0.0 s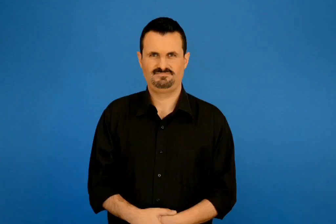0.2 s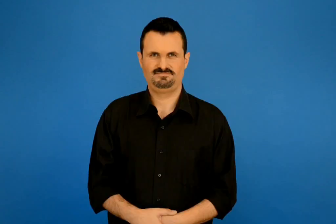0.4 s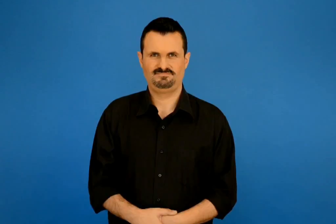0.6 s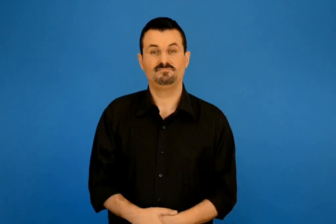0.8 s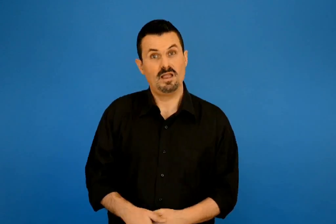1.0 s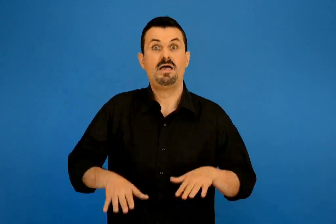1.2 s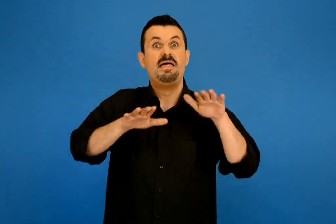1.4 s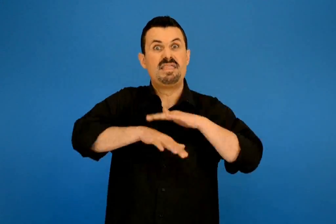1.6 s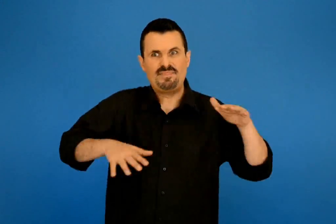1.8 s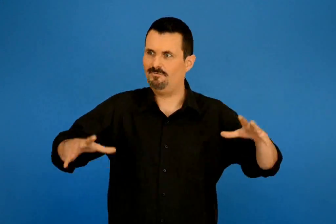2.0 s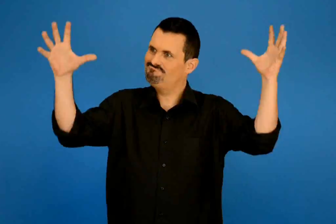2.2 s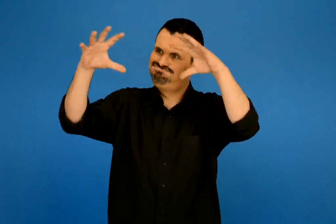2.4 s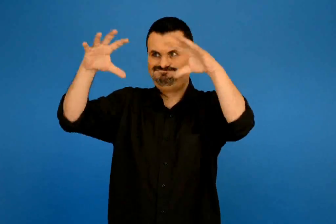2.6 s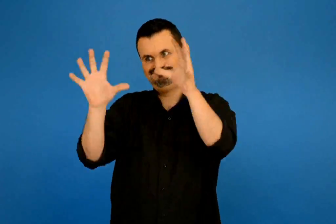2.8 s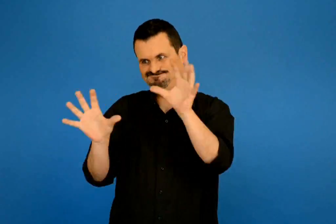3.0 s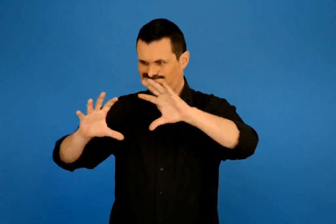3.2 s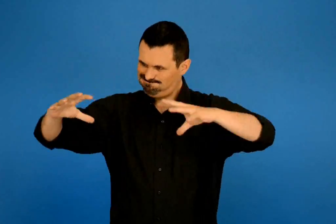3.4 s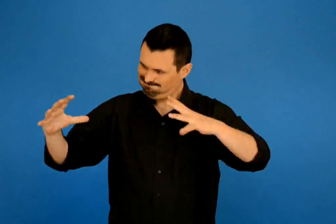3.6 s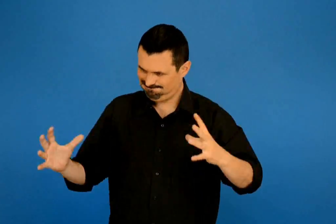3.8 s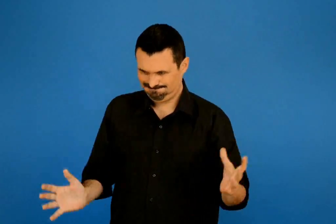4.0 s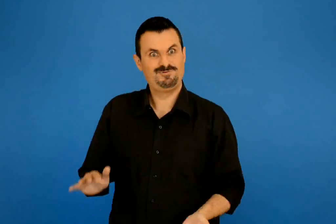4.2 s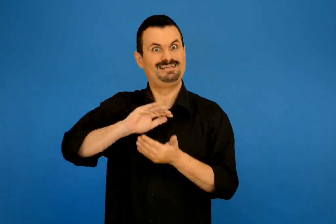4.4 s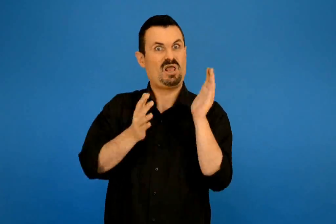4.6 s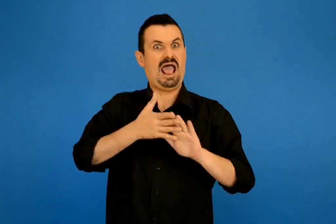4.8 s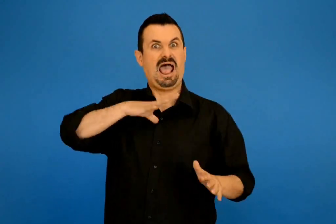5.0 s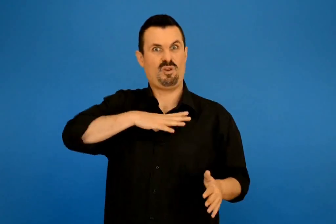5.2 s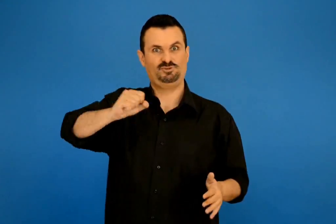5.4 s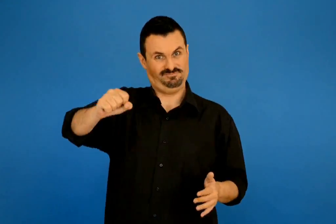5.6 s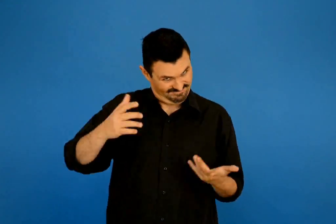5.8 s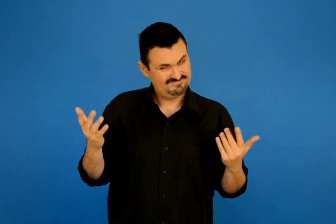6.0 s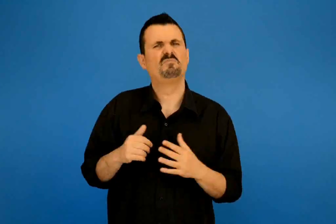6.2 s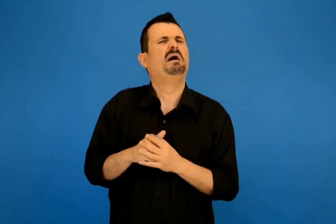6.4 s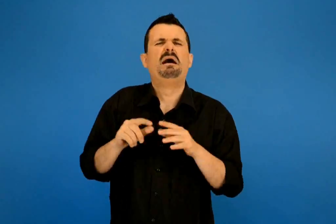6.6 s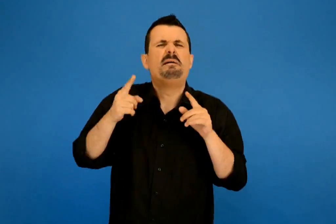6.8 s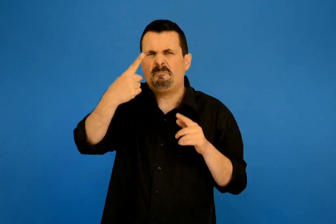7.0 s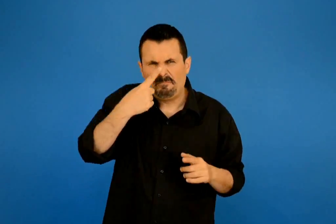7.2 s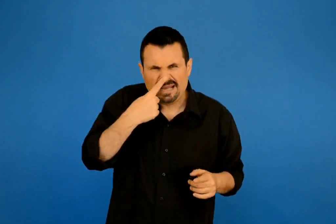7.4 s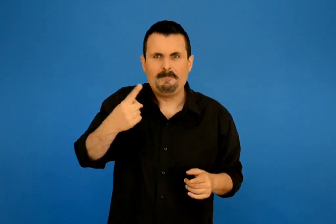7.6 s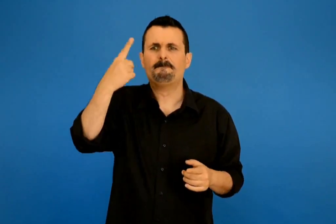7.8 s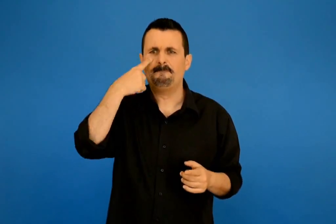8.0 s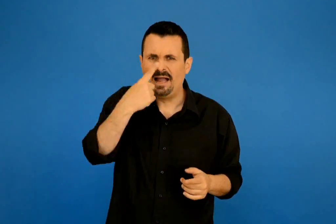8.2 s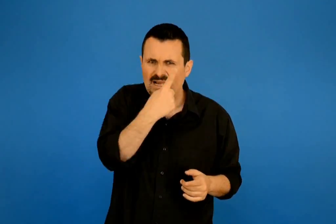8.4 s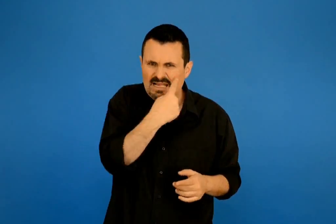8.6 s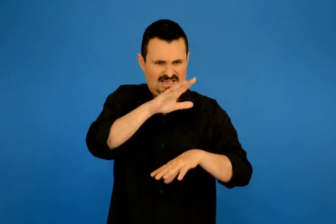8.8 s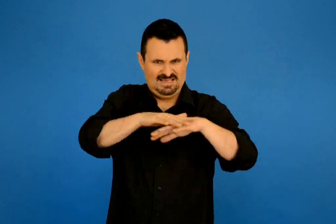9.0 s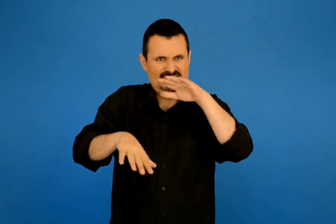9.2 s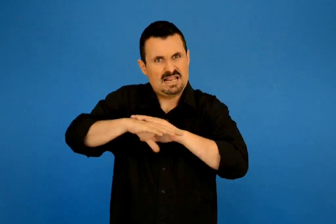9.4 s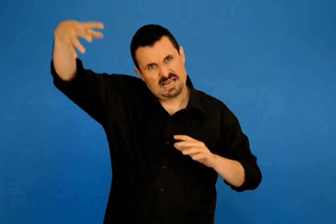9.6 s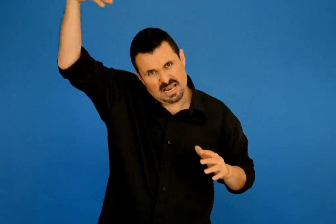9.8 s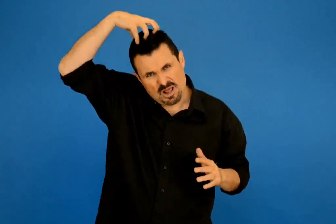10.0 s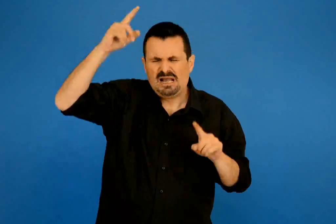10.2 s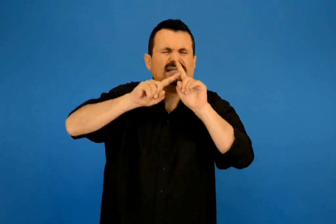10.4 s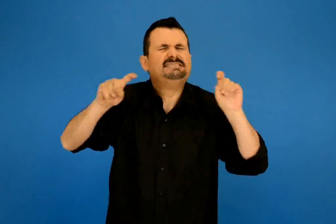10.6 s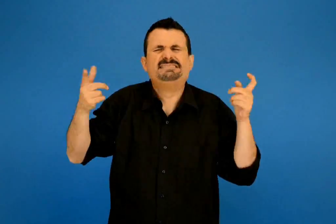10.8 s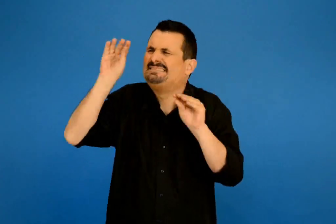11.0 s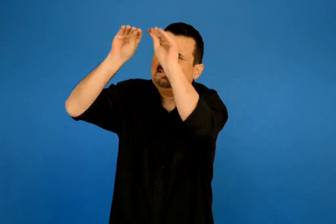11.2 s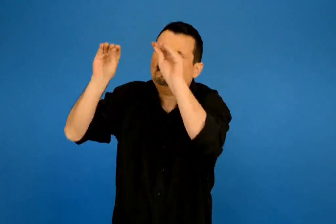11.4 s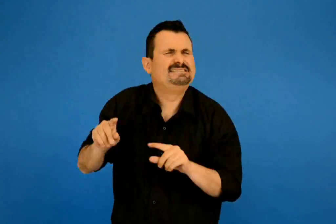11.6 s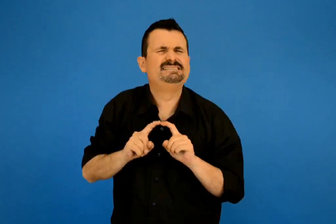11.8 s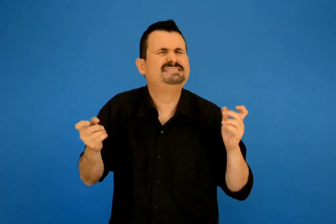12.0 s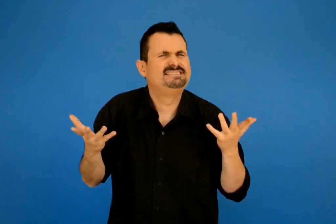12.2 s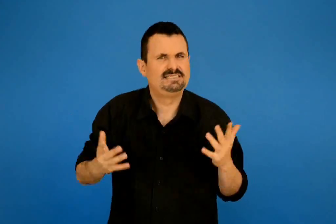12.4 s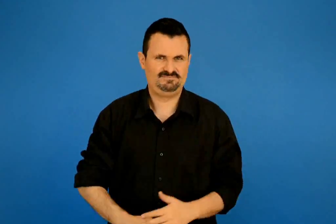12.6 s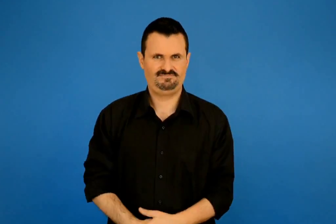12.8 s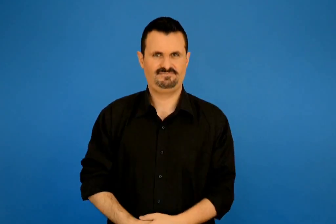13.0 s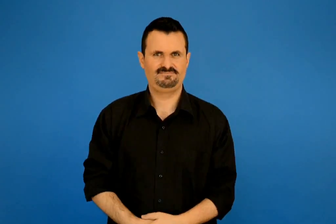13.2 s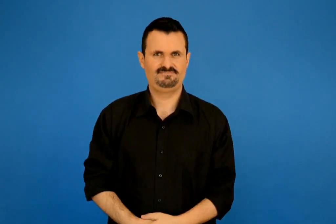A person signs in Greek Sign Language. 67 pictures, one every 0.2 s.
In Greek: από ποια αντικείμενα έφτιαξαν τα παιδιά τη μύτη τα ματιά τα χέρια και το καπέλο του χιονάνθρωπου ;
